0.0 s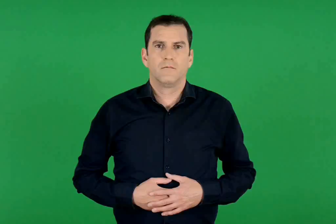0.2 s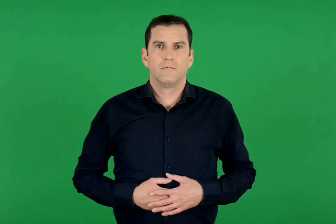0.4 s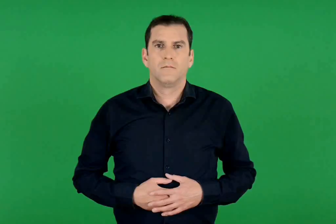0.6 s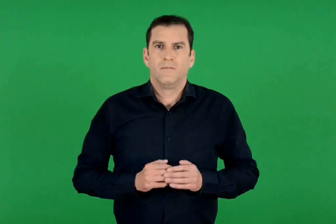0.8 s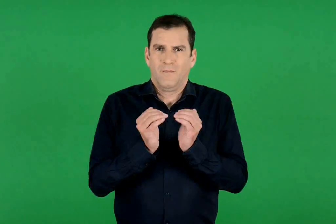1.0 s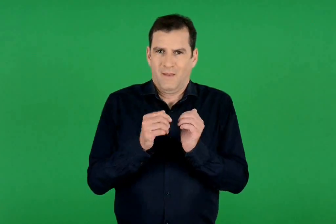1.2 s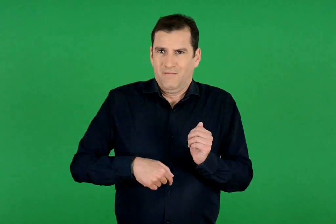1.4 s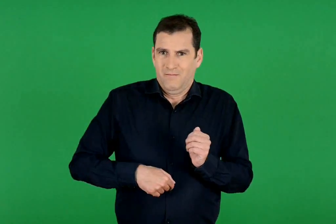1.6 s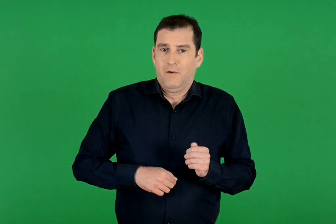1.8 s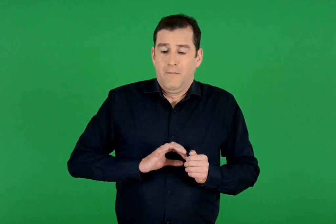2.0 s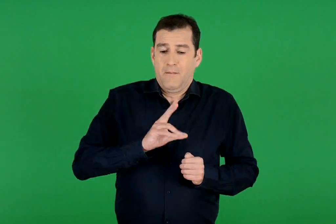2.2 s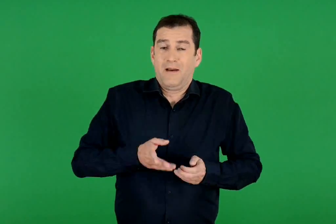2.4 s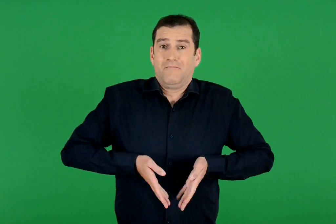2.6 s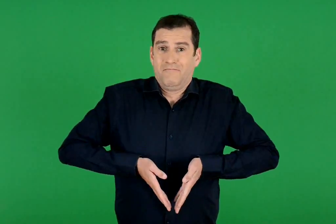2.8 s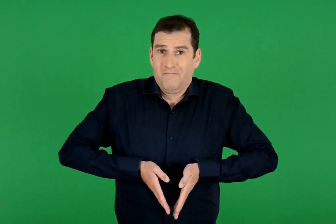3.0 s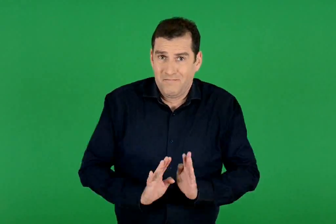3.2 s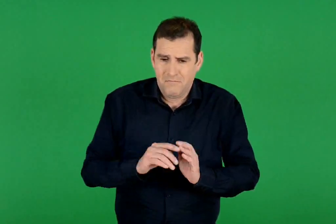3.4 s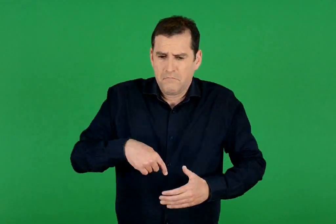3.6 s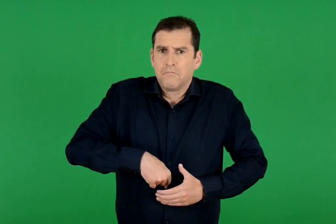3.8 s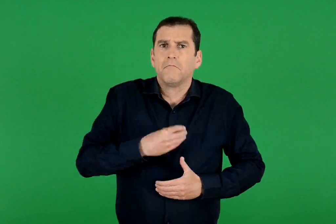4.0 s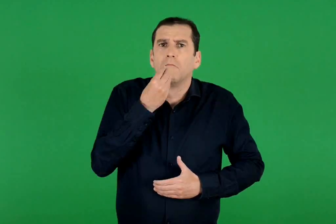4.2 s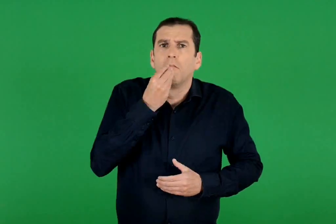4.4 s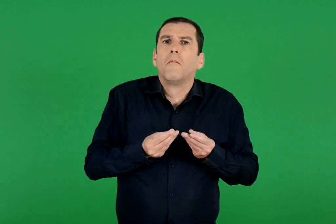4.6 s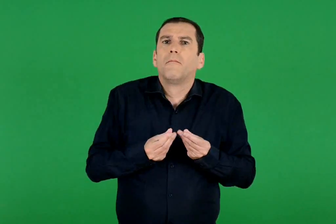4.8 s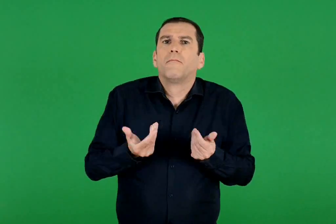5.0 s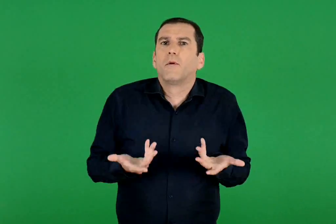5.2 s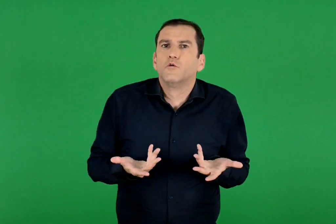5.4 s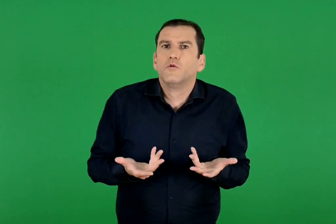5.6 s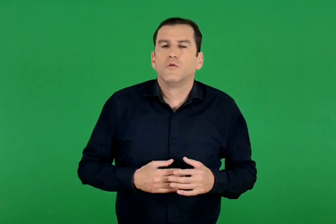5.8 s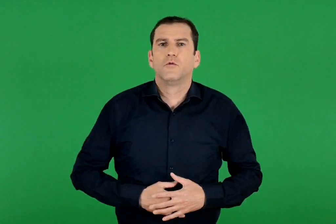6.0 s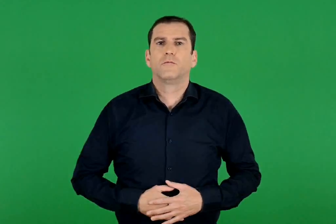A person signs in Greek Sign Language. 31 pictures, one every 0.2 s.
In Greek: πώς τρέφονται μέχρι να γεννηθούν ;
